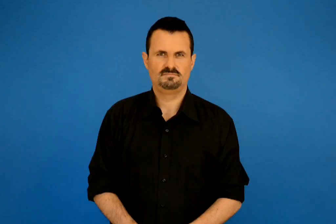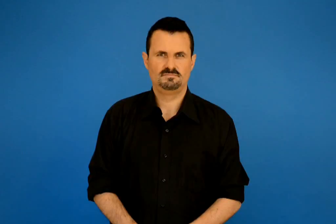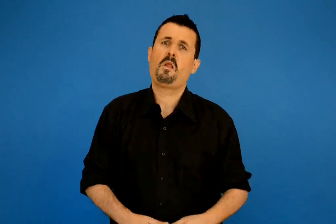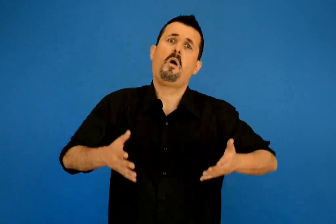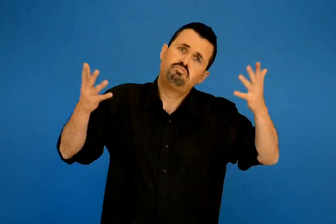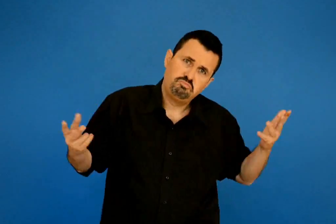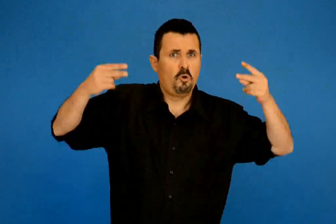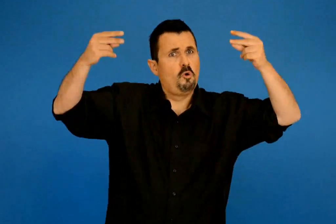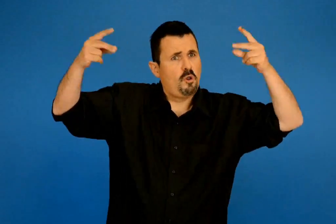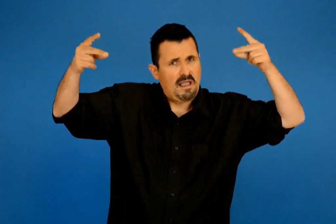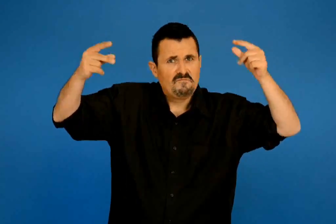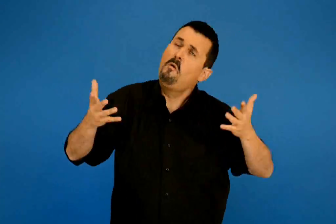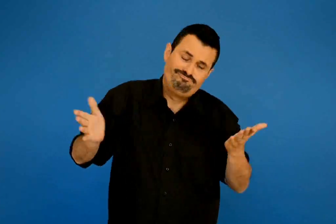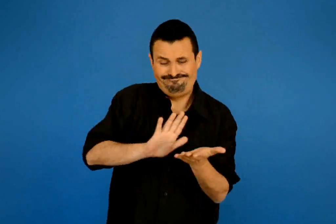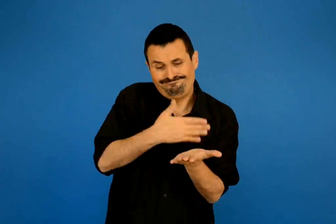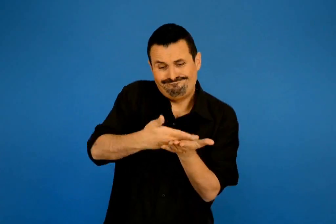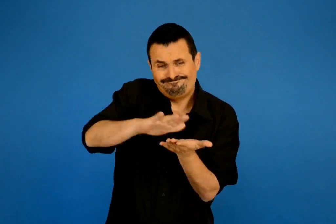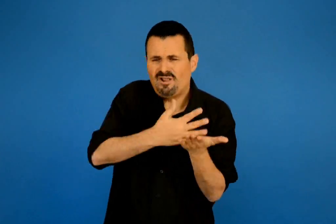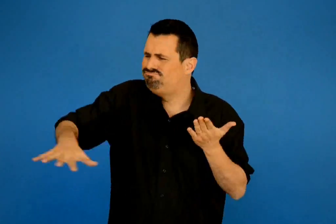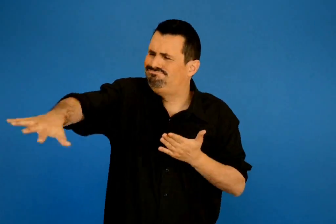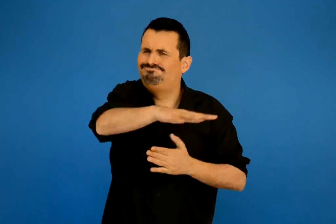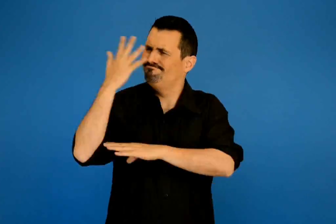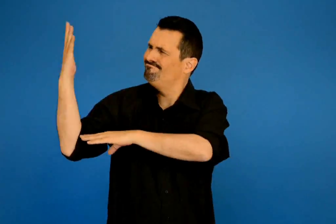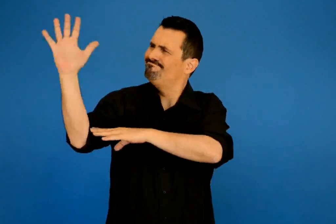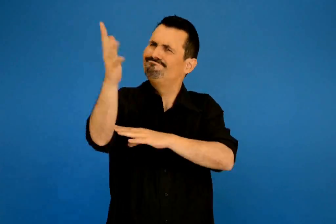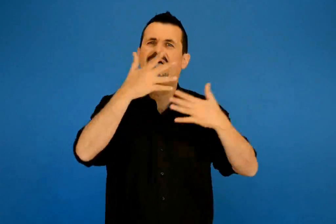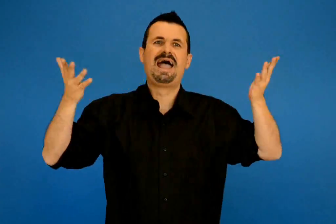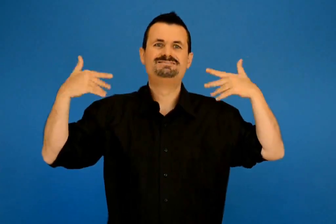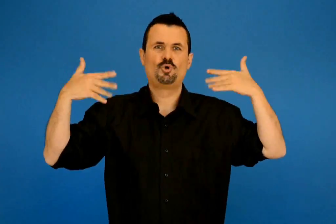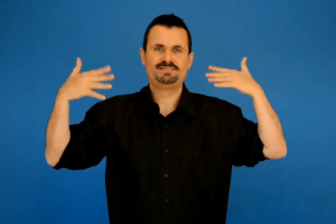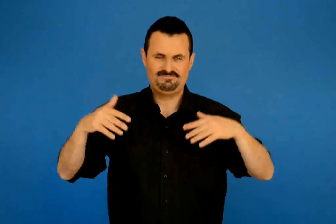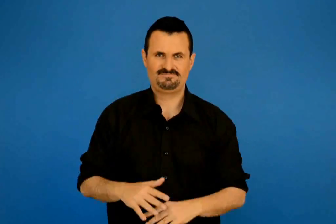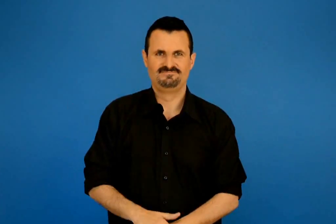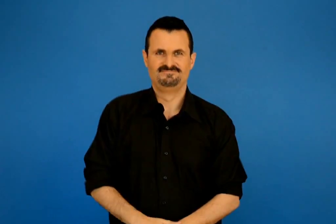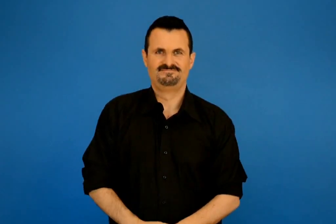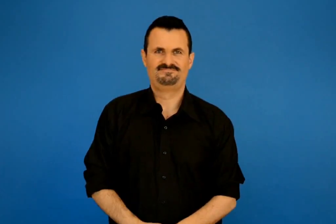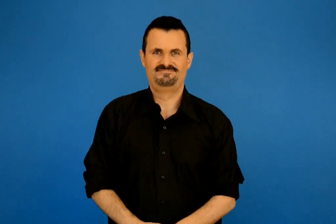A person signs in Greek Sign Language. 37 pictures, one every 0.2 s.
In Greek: ή χορεύει η βουτυρώνει τη φετούλα του στην εξοχή
